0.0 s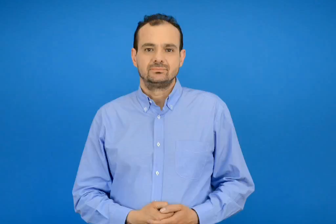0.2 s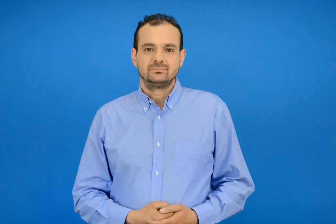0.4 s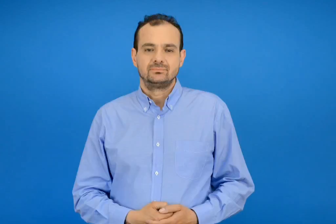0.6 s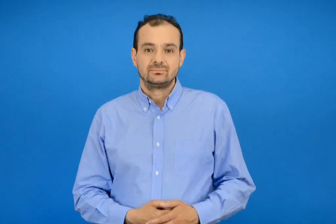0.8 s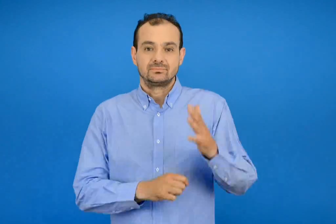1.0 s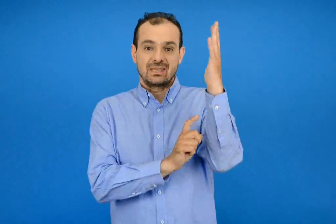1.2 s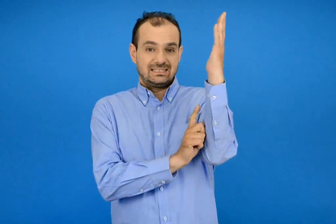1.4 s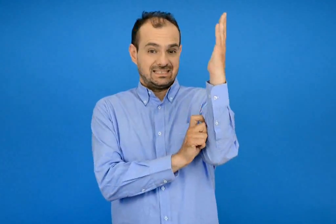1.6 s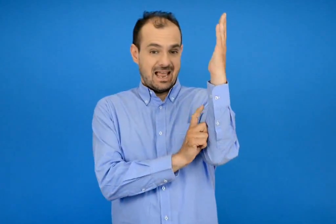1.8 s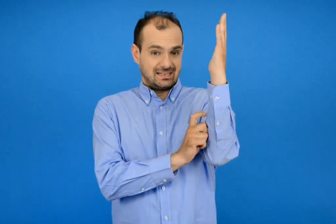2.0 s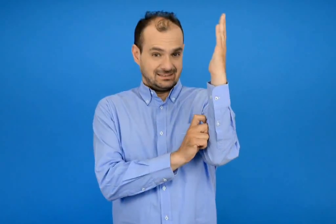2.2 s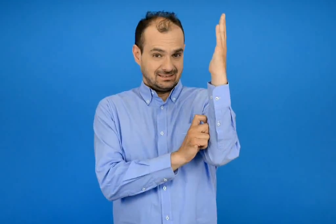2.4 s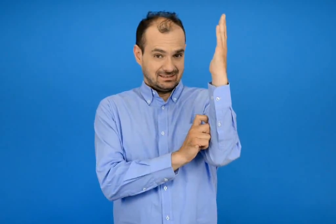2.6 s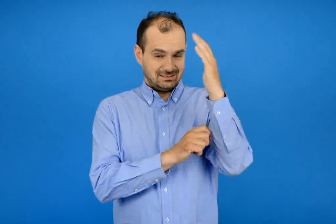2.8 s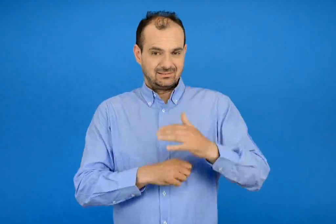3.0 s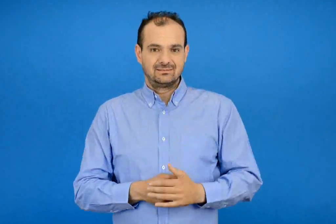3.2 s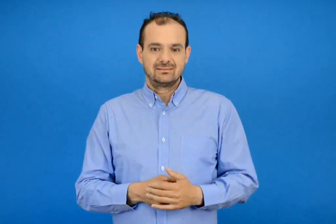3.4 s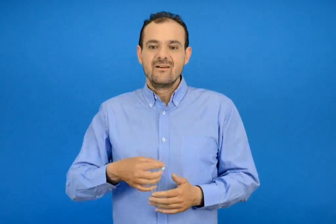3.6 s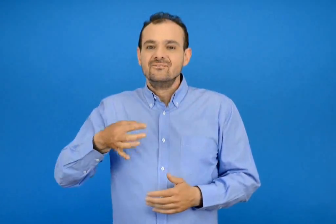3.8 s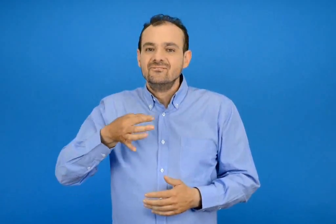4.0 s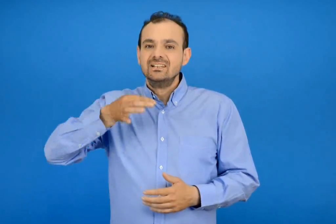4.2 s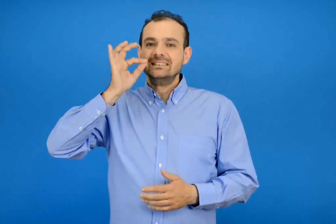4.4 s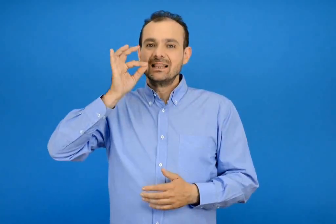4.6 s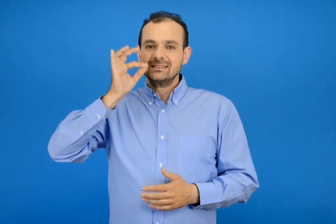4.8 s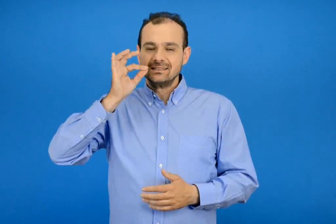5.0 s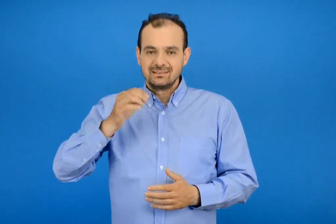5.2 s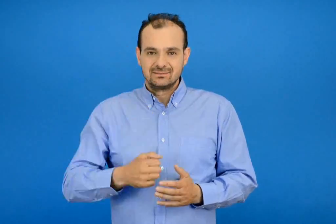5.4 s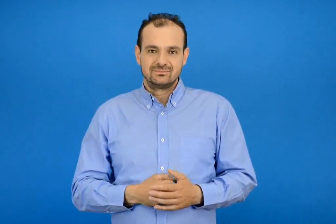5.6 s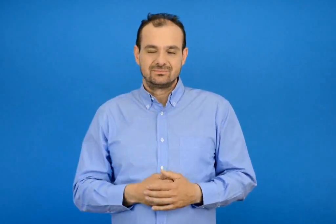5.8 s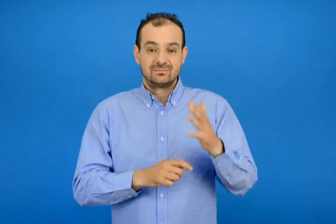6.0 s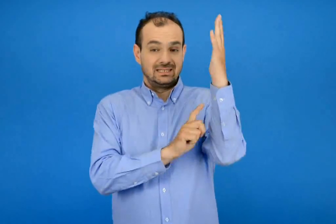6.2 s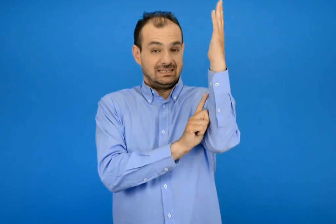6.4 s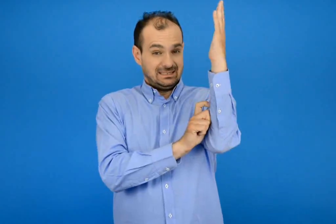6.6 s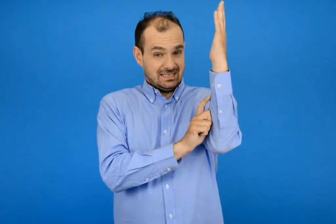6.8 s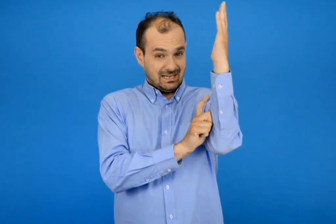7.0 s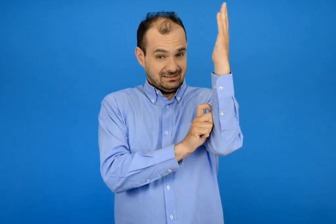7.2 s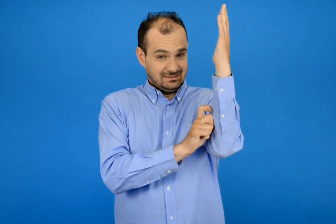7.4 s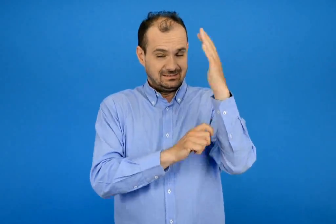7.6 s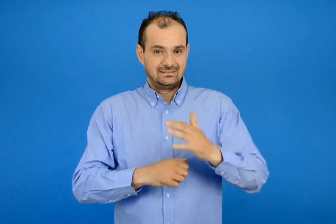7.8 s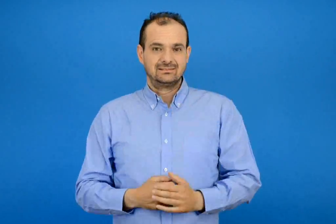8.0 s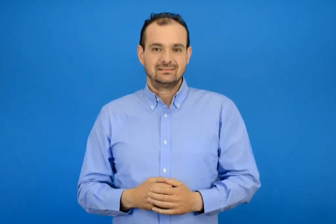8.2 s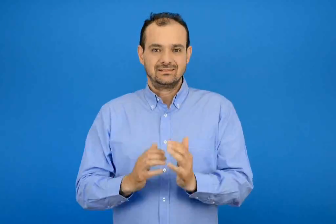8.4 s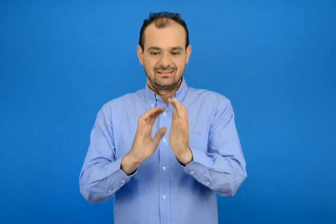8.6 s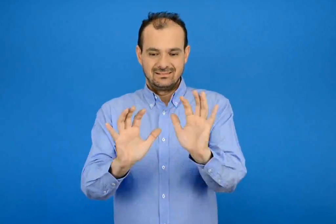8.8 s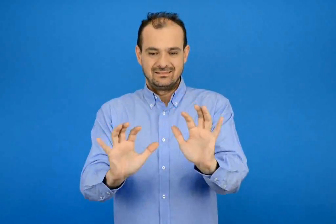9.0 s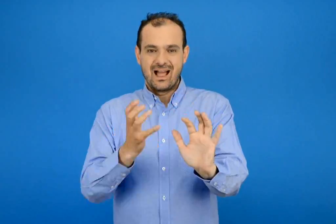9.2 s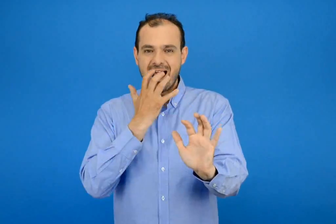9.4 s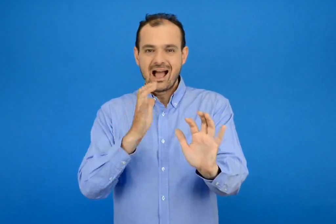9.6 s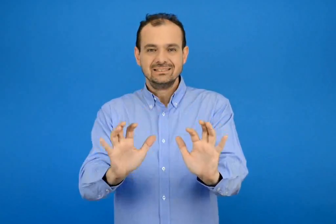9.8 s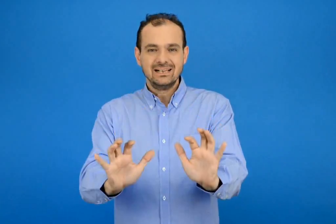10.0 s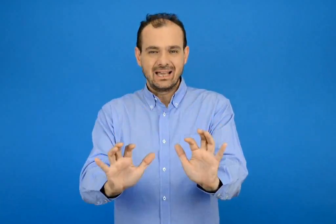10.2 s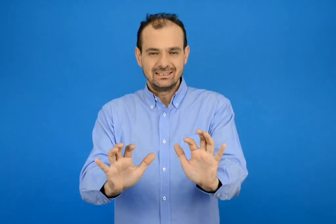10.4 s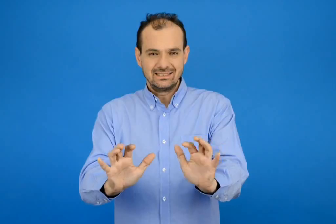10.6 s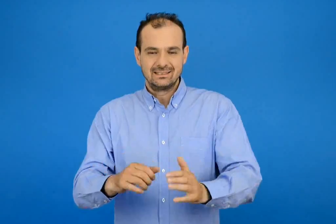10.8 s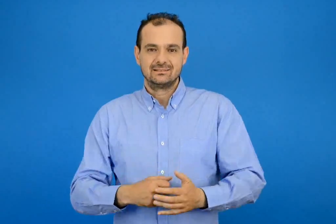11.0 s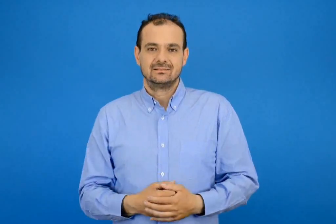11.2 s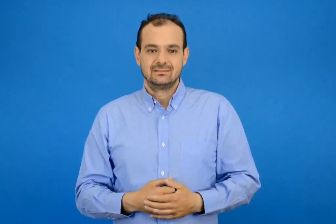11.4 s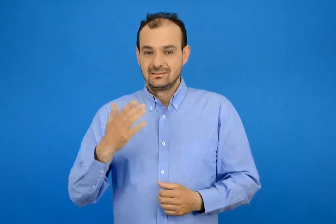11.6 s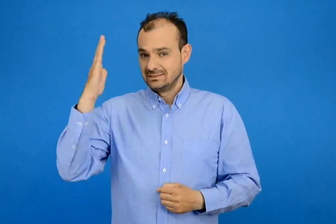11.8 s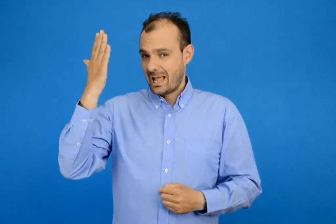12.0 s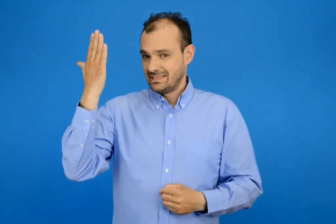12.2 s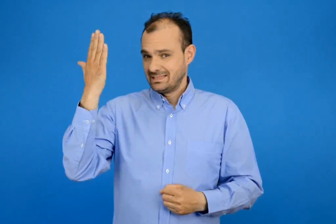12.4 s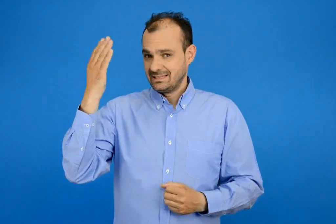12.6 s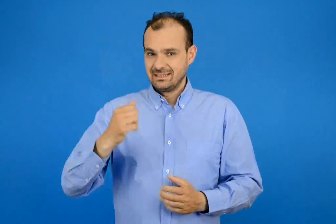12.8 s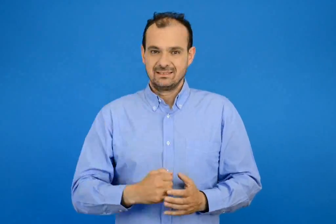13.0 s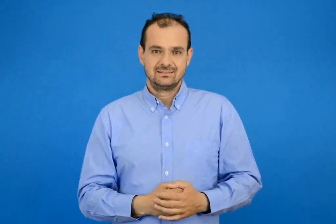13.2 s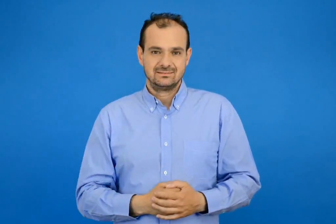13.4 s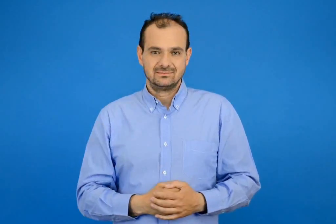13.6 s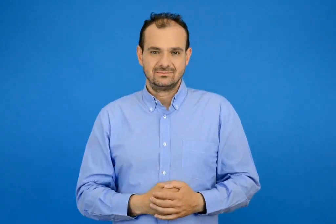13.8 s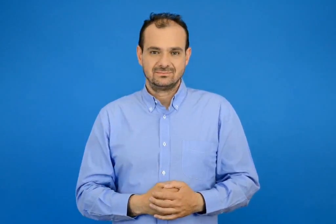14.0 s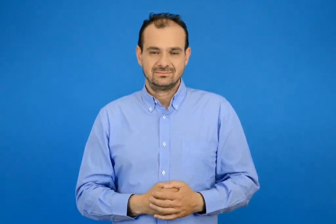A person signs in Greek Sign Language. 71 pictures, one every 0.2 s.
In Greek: τζίτζικας φλιτζάνι τζίτζικα τζάκι τζαμί
